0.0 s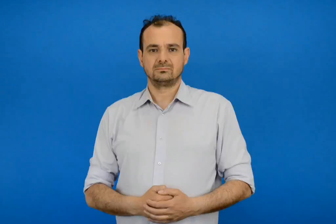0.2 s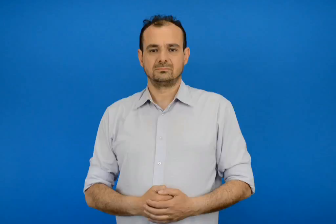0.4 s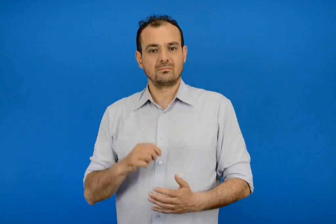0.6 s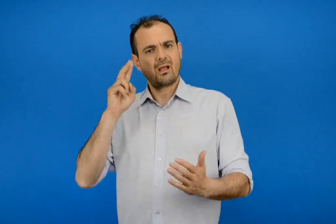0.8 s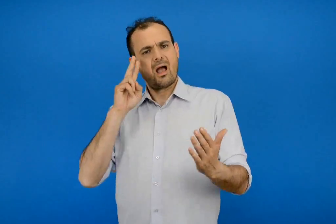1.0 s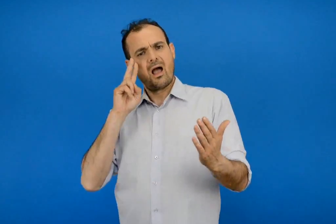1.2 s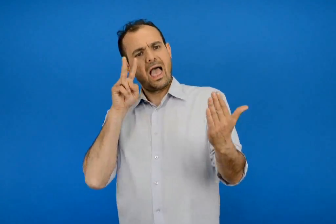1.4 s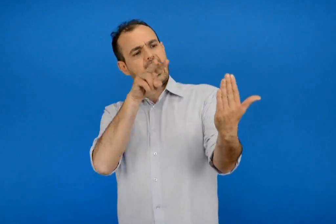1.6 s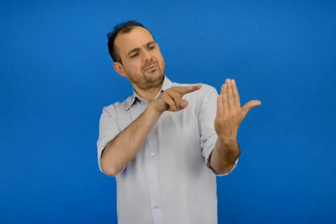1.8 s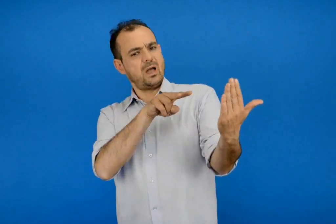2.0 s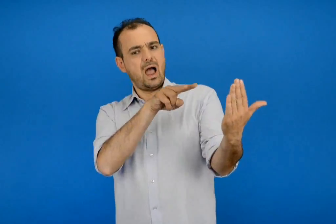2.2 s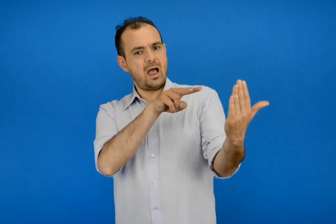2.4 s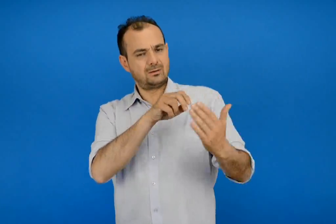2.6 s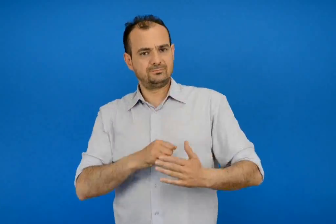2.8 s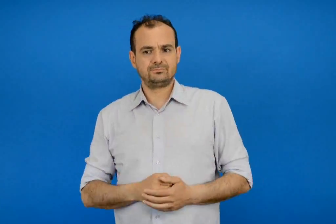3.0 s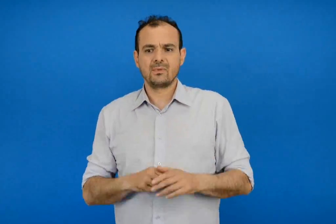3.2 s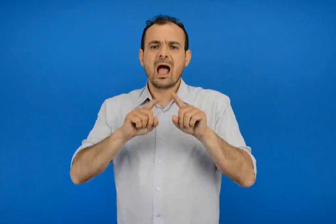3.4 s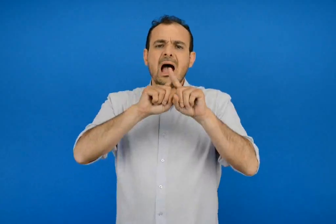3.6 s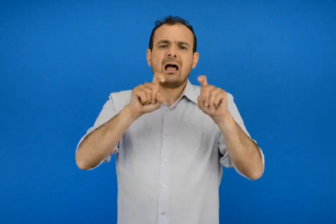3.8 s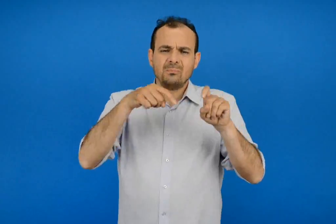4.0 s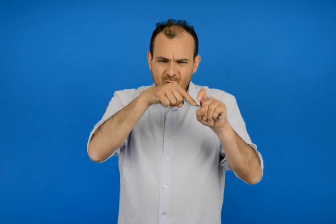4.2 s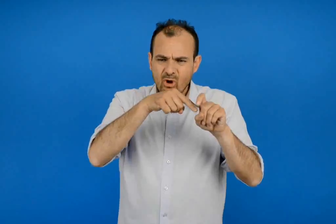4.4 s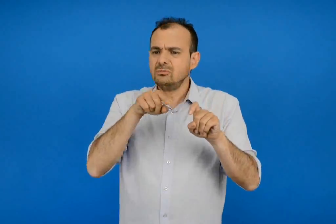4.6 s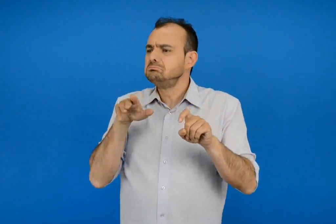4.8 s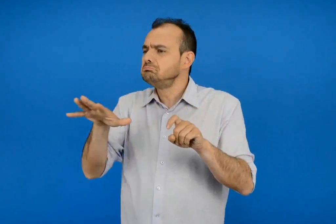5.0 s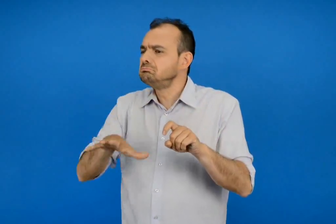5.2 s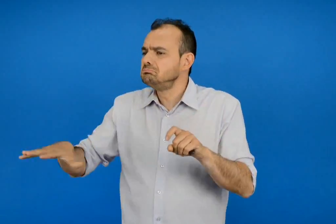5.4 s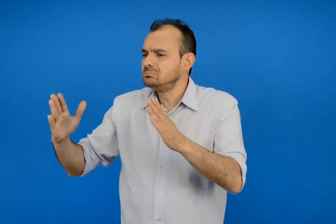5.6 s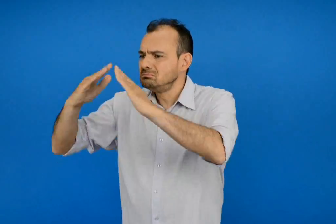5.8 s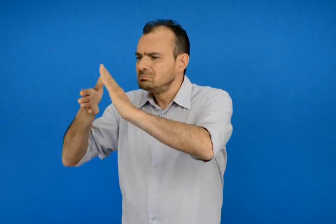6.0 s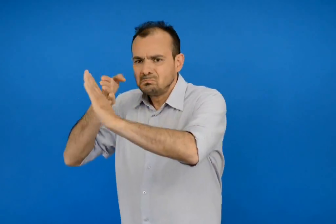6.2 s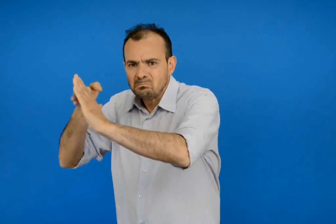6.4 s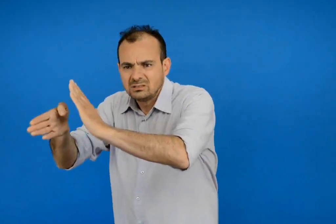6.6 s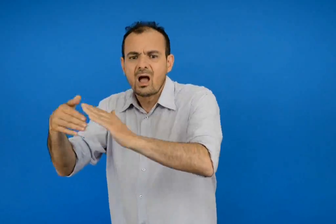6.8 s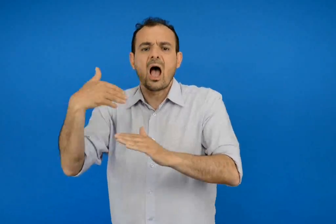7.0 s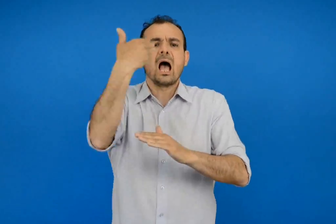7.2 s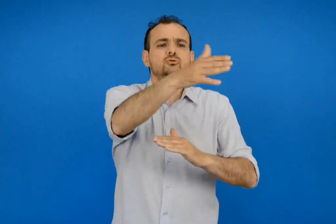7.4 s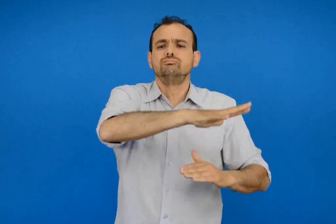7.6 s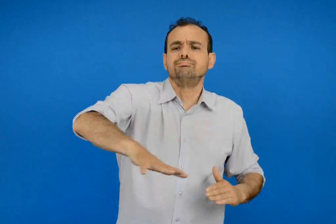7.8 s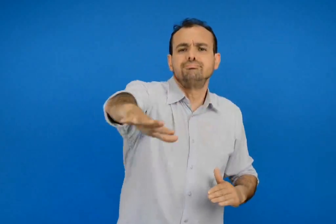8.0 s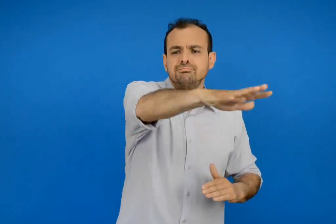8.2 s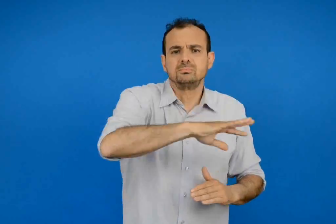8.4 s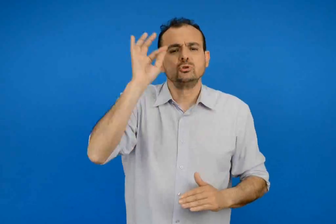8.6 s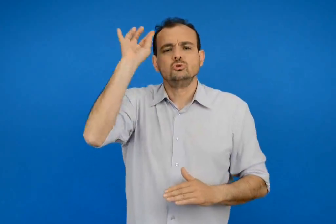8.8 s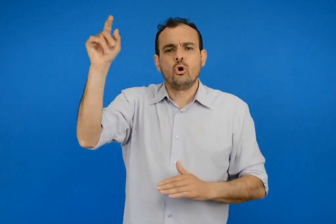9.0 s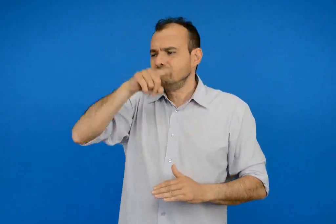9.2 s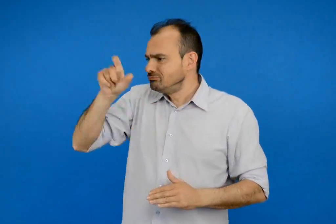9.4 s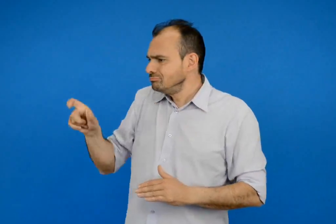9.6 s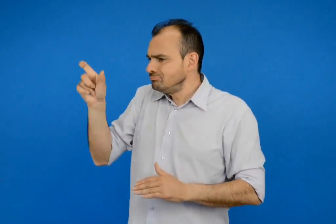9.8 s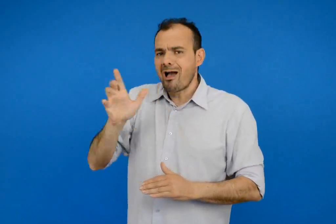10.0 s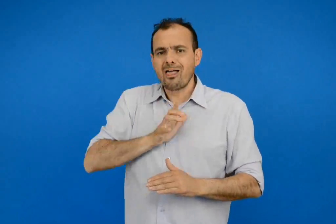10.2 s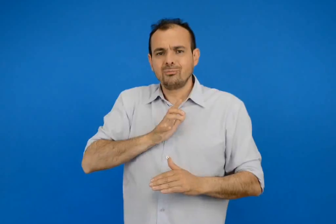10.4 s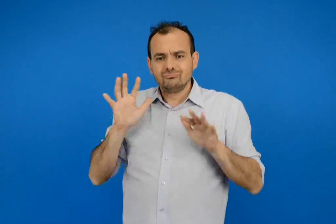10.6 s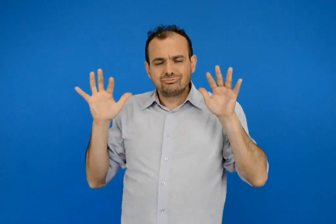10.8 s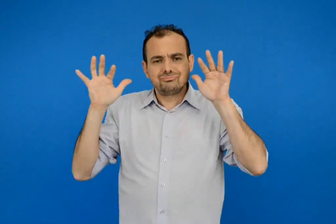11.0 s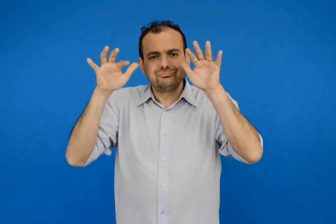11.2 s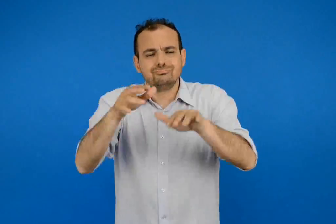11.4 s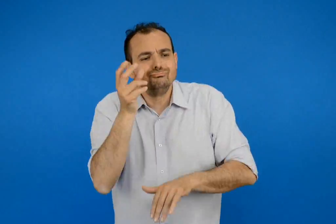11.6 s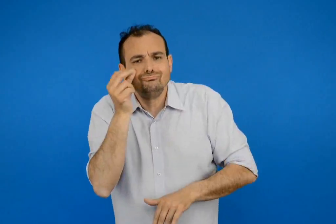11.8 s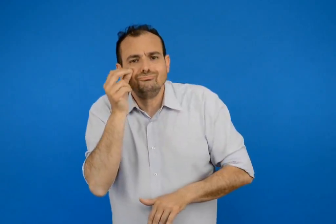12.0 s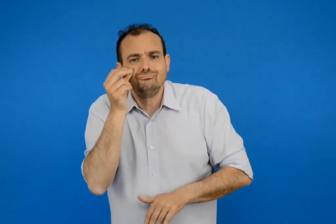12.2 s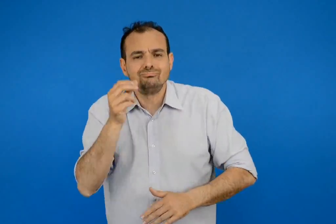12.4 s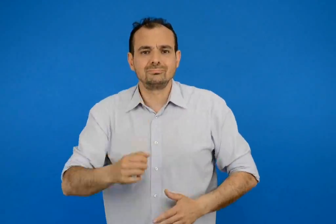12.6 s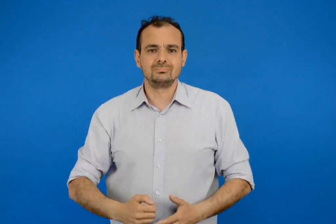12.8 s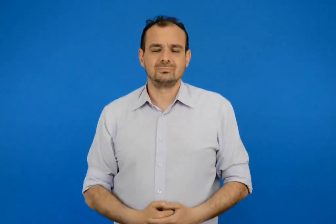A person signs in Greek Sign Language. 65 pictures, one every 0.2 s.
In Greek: έκθεμα αντικείμενο σε ανοιχτό η κλειστό χώρο με σκοπό να το δουν επισκέπτες
